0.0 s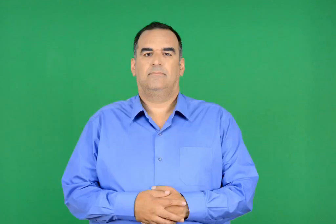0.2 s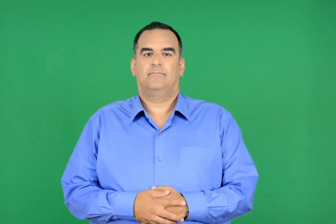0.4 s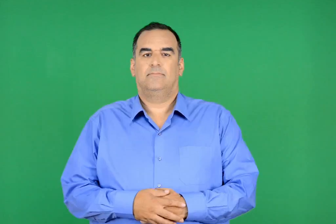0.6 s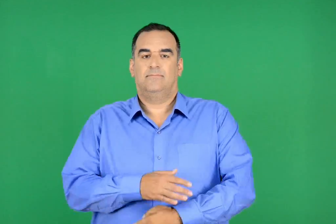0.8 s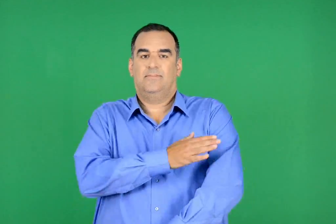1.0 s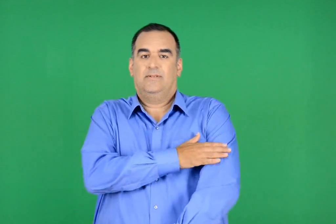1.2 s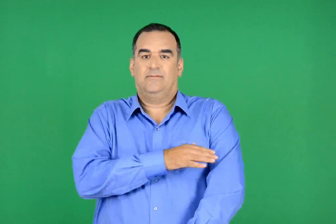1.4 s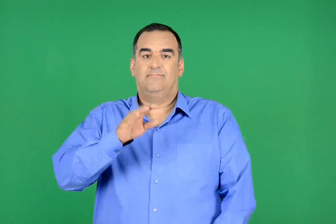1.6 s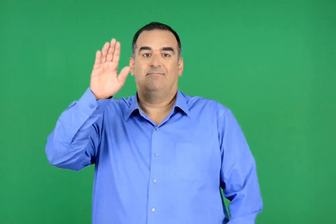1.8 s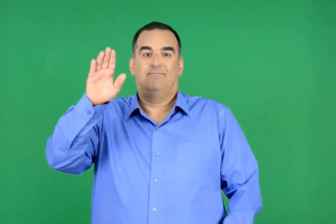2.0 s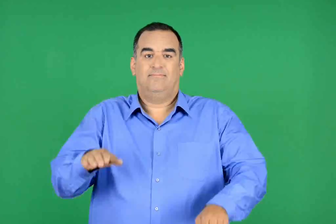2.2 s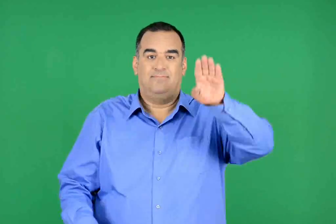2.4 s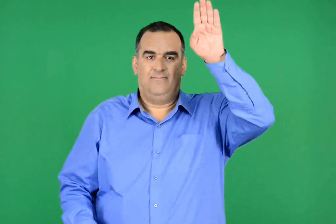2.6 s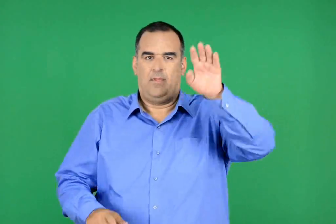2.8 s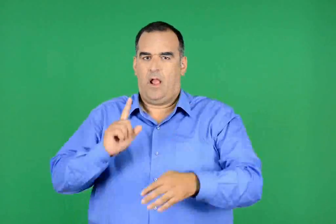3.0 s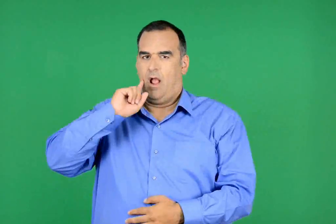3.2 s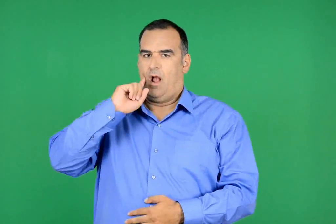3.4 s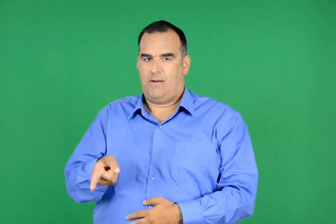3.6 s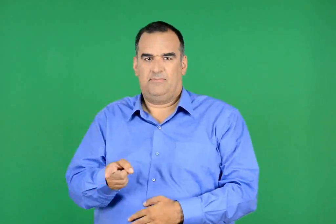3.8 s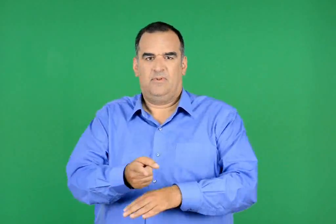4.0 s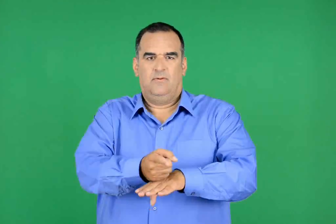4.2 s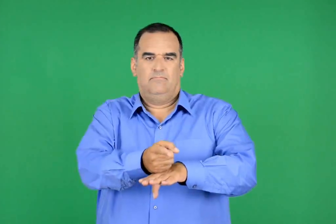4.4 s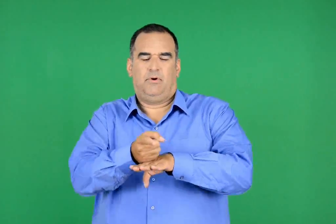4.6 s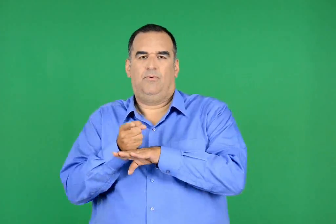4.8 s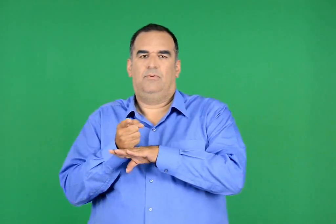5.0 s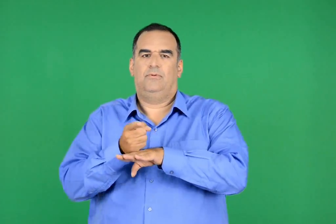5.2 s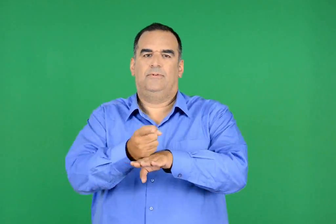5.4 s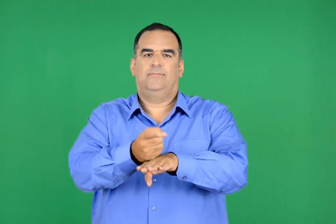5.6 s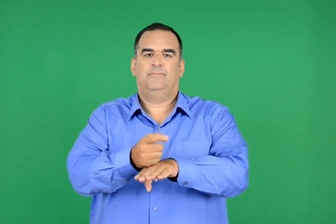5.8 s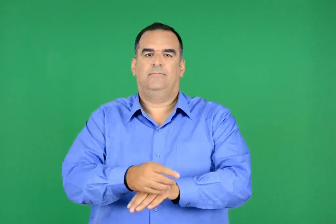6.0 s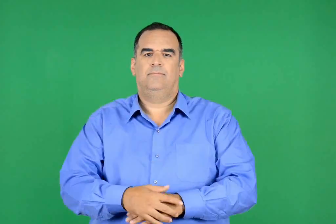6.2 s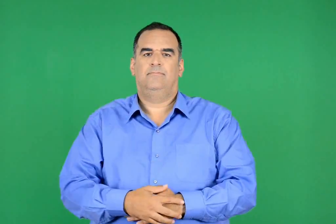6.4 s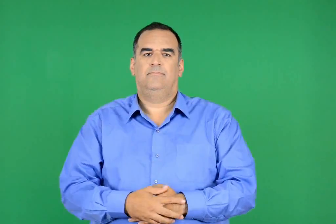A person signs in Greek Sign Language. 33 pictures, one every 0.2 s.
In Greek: ένα άλλο χέρι σηκώθηκε και διέταξε πυρ
